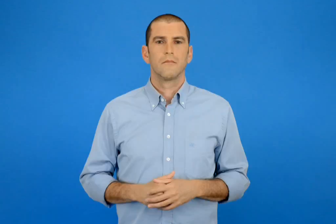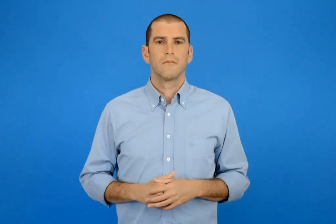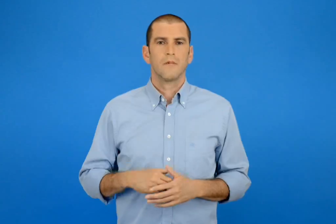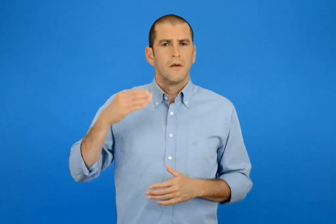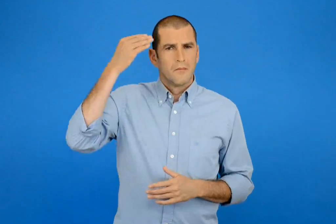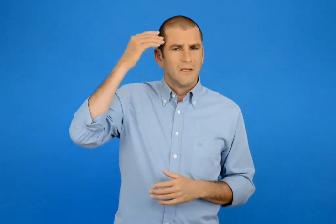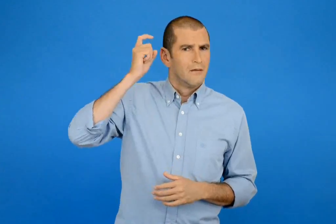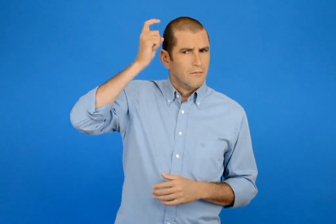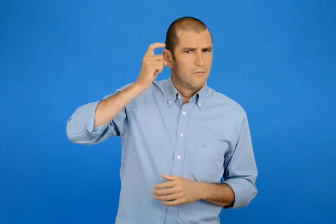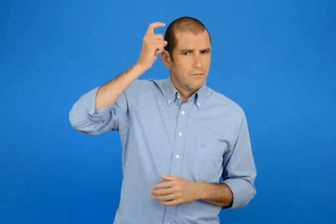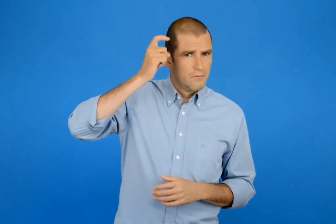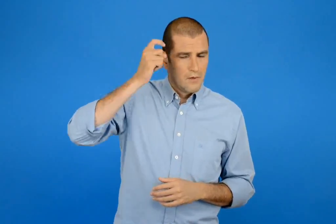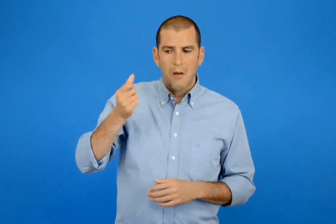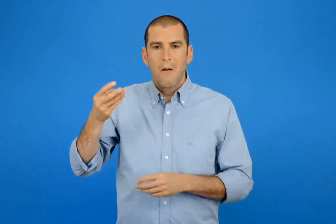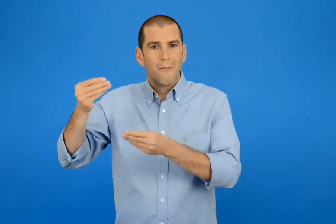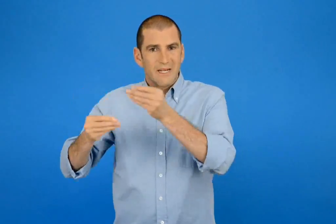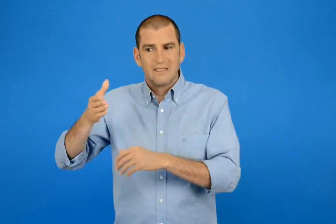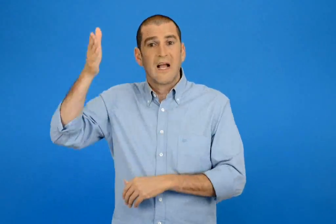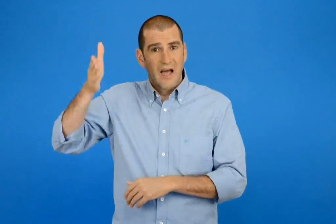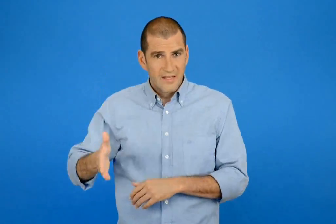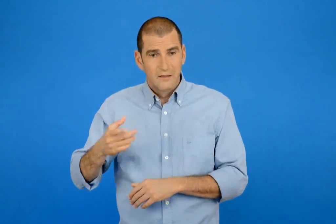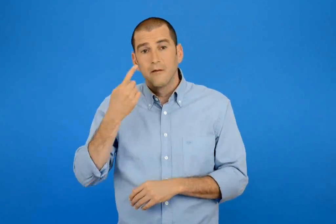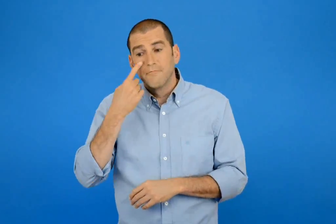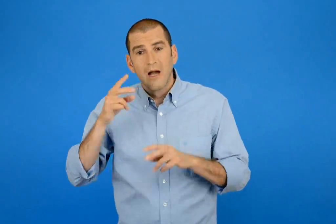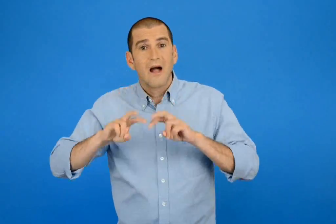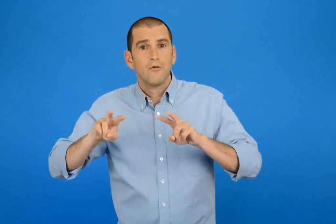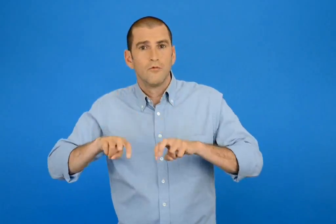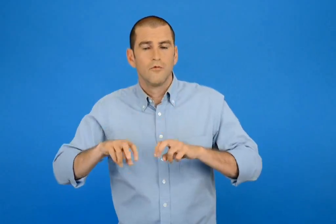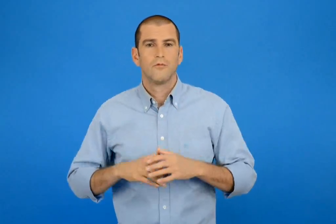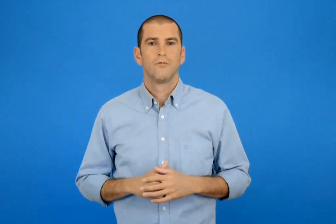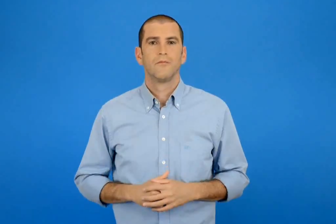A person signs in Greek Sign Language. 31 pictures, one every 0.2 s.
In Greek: ελέγχω με νοερές και κάθετες πράξεις
